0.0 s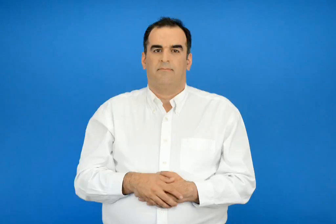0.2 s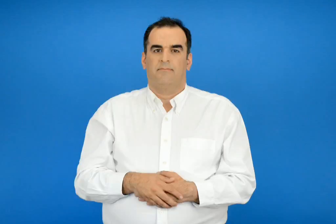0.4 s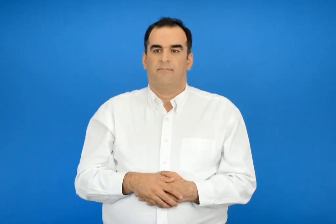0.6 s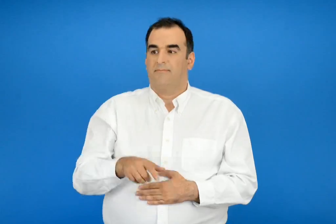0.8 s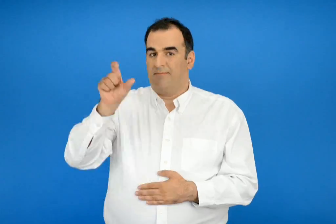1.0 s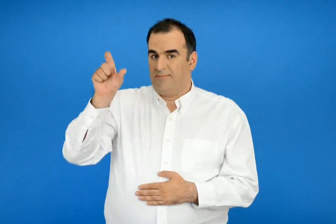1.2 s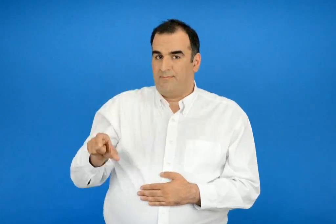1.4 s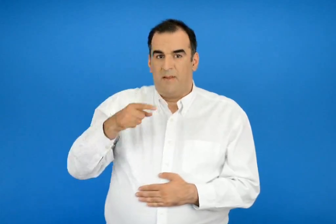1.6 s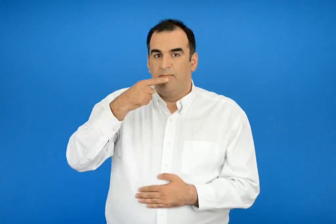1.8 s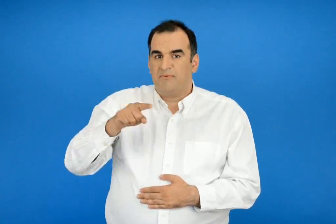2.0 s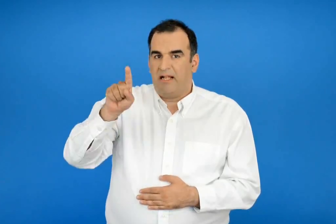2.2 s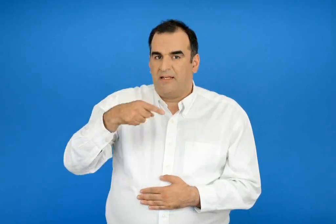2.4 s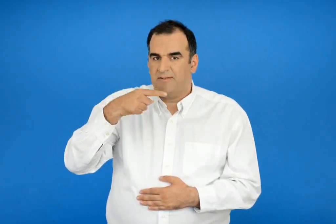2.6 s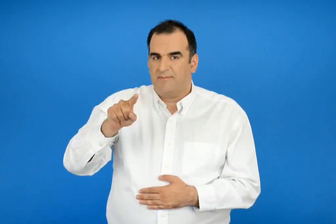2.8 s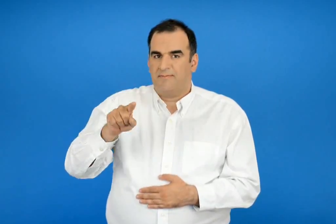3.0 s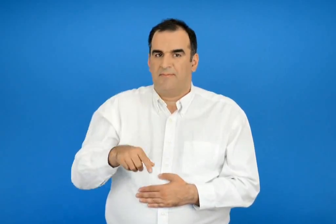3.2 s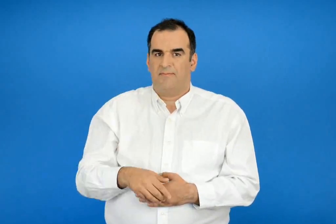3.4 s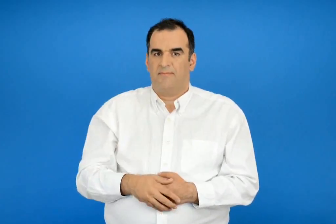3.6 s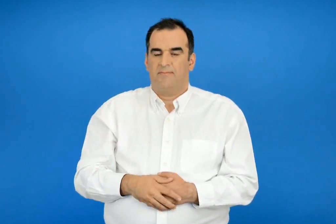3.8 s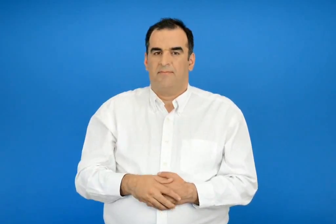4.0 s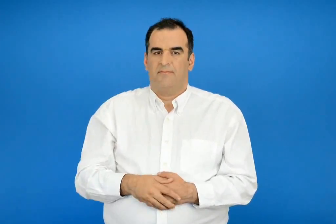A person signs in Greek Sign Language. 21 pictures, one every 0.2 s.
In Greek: ψάλτης
